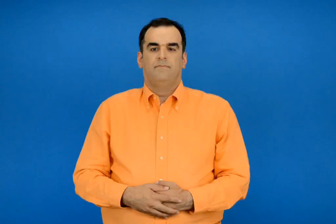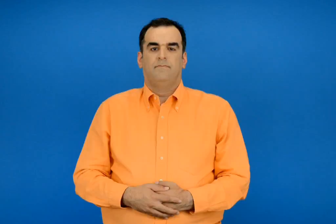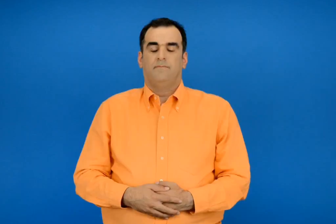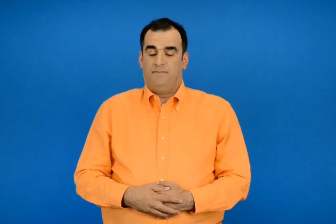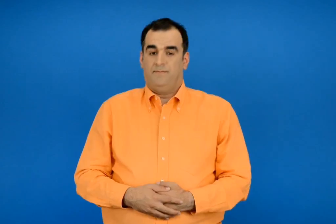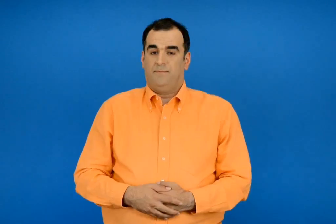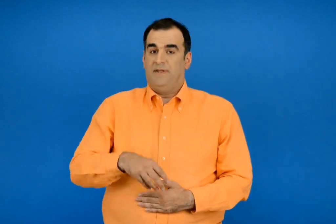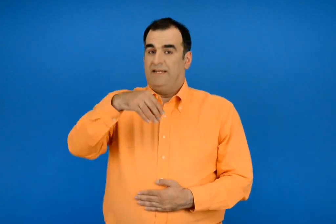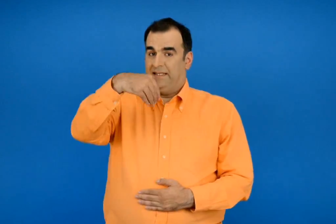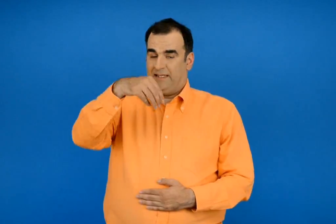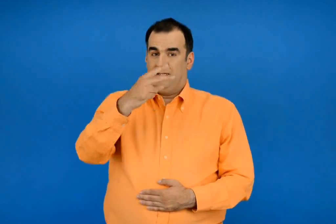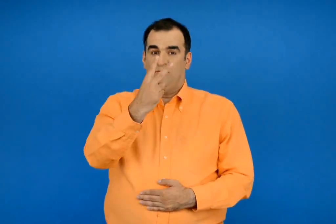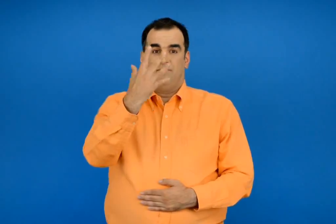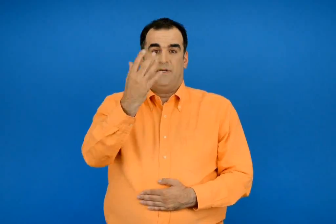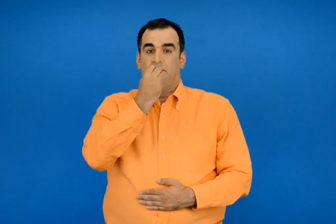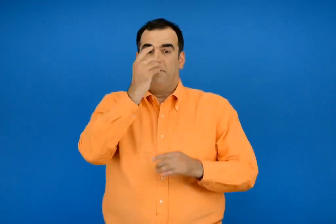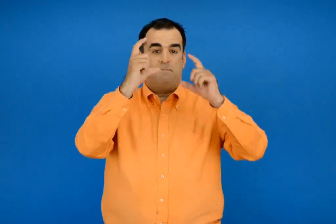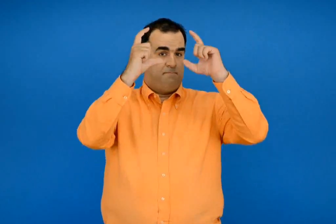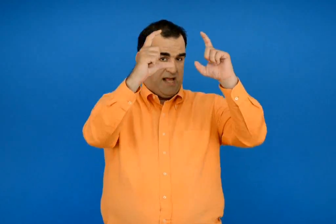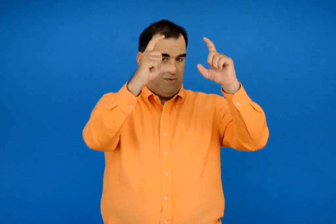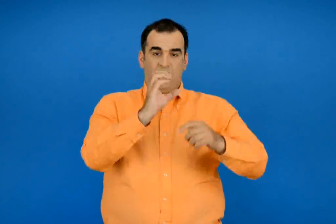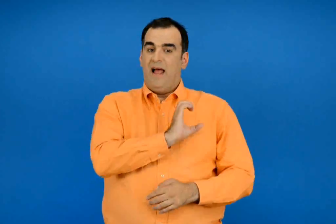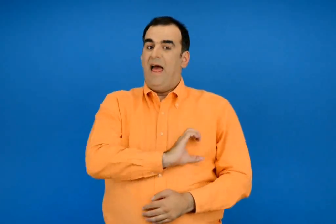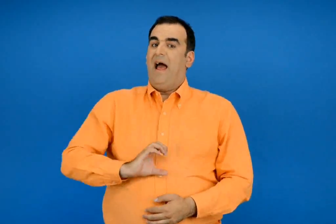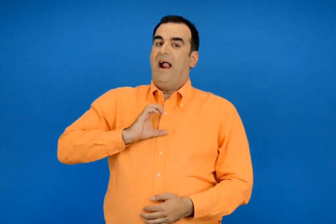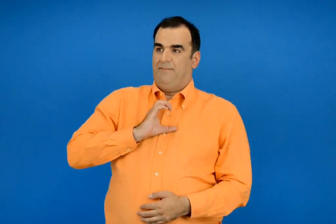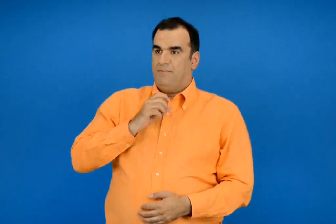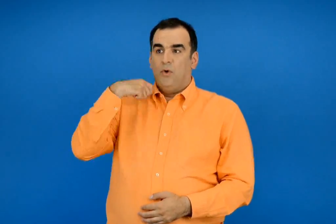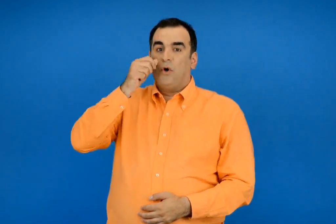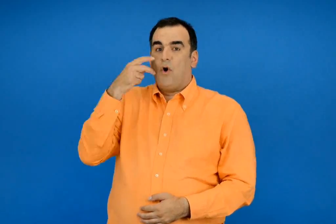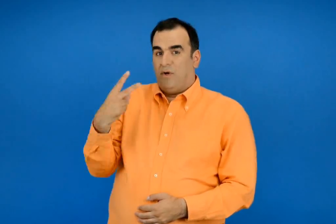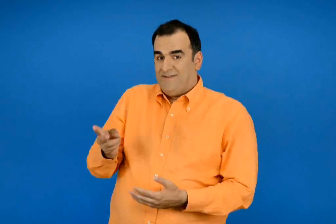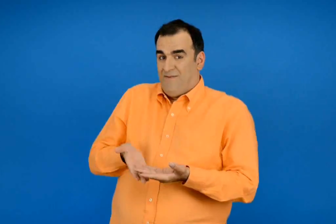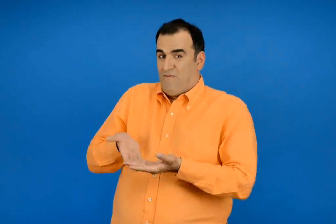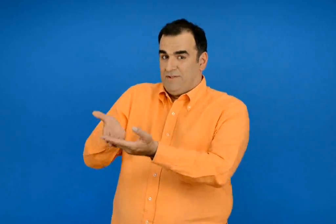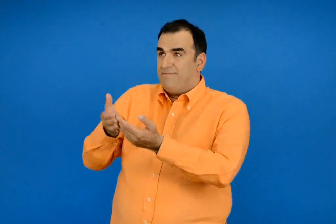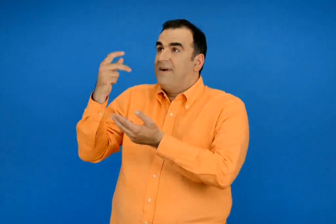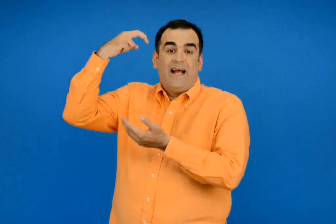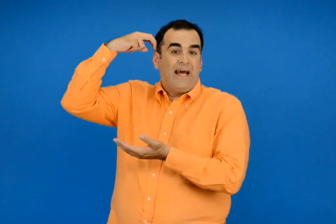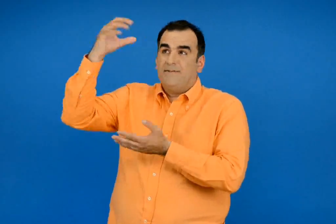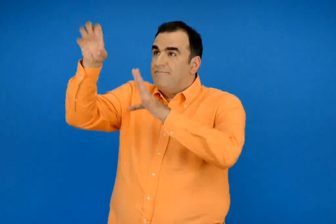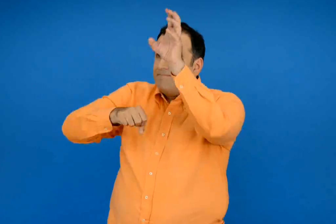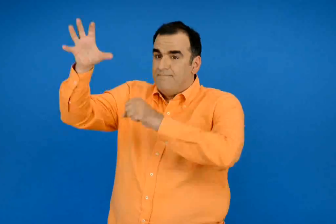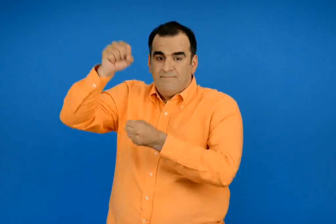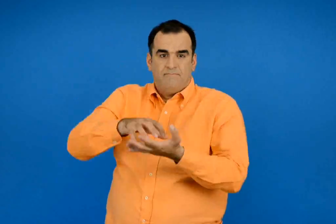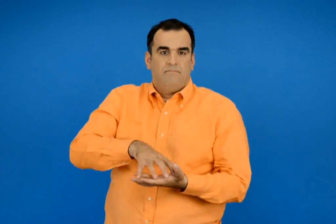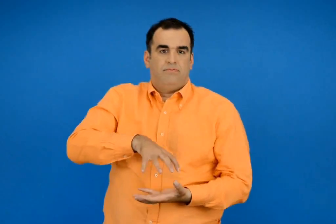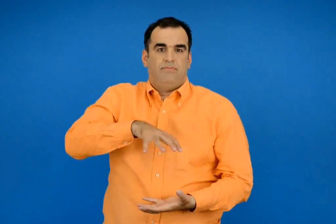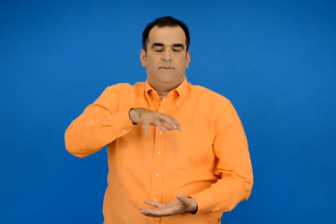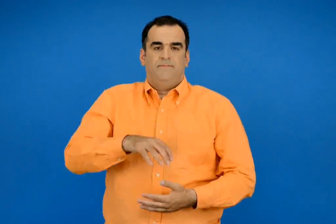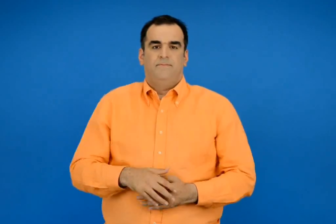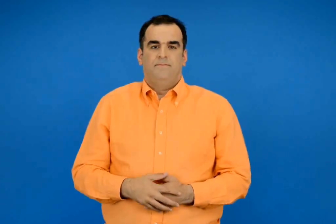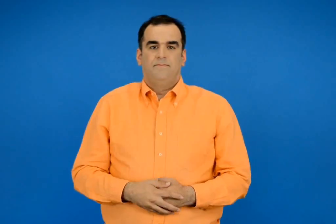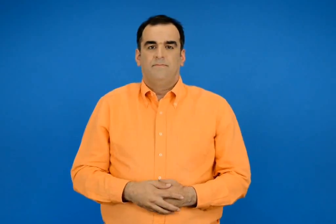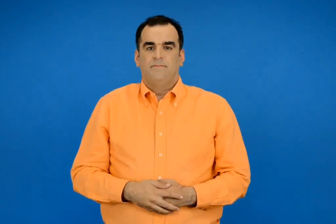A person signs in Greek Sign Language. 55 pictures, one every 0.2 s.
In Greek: η έλλη την τρίτη 25 μαΐου βοήθησε τους γονείς της να μαζέψουν κεράσια
